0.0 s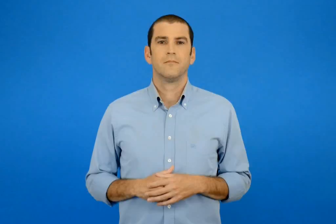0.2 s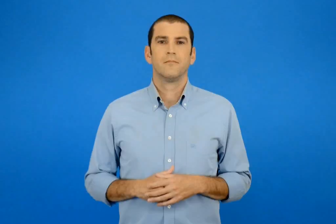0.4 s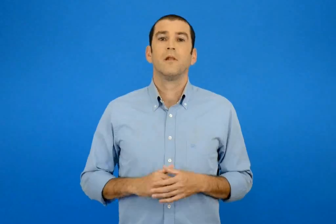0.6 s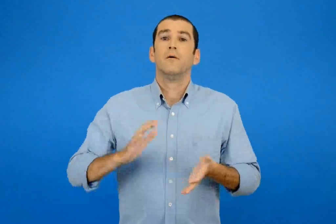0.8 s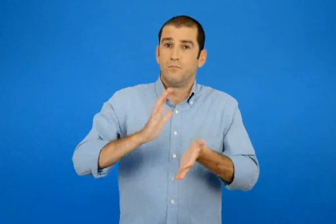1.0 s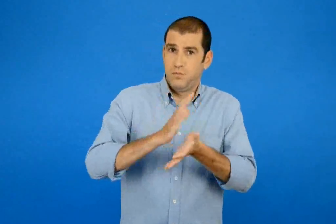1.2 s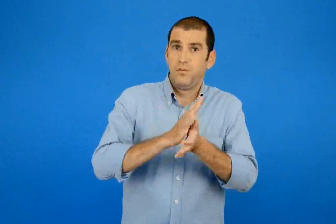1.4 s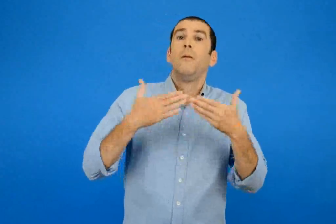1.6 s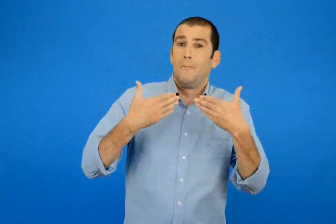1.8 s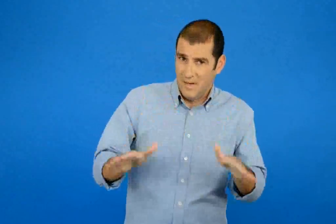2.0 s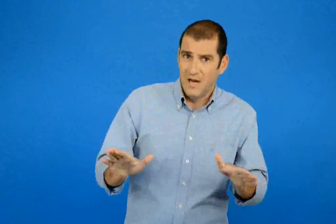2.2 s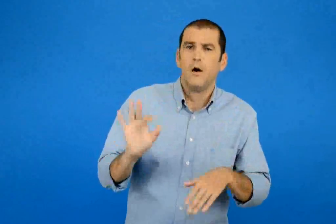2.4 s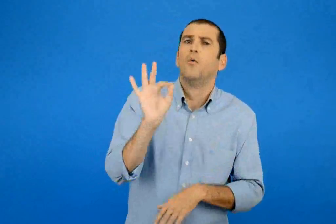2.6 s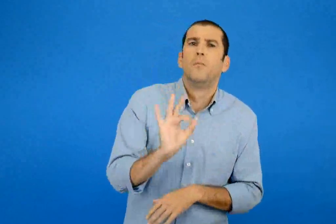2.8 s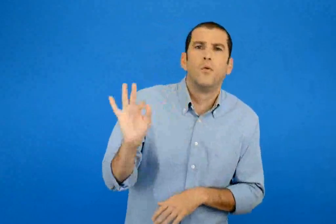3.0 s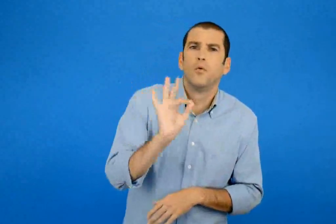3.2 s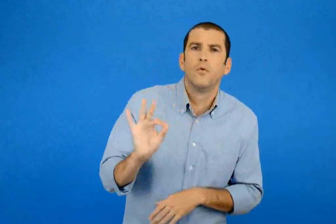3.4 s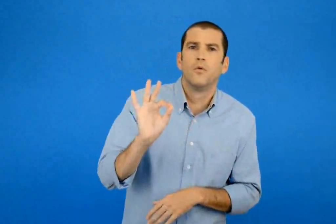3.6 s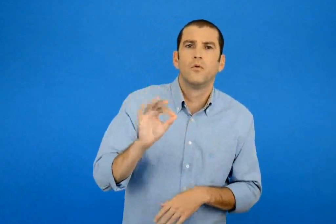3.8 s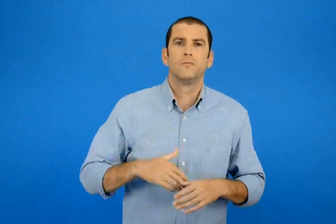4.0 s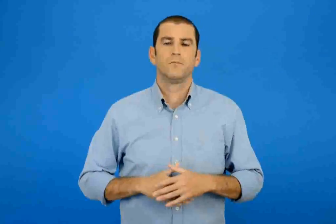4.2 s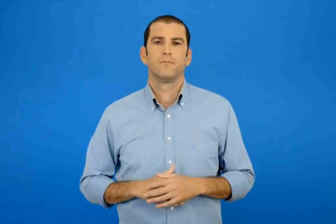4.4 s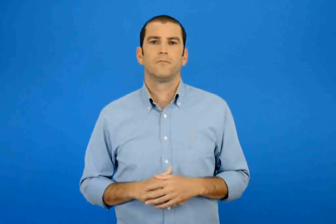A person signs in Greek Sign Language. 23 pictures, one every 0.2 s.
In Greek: που εκδόθηκε ;
